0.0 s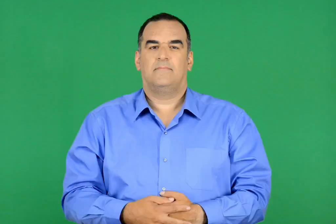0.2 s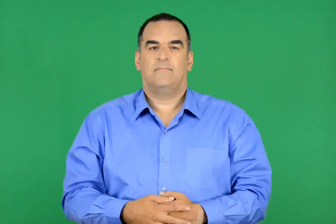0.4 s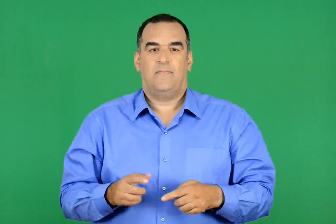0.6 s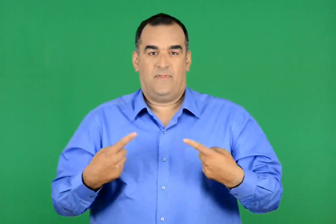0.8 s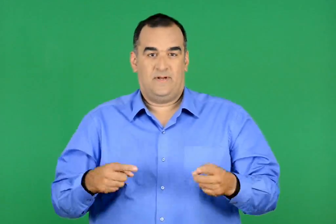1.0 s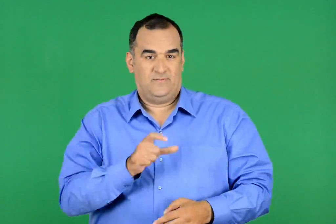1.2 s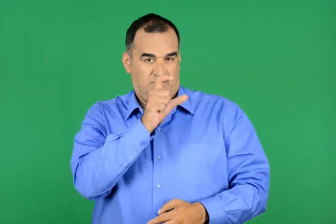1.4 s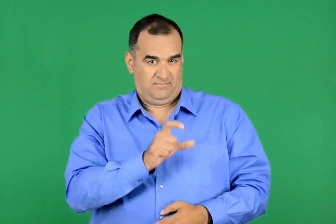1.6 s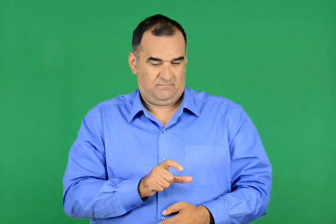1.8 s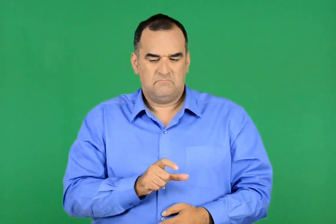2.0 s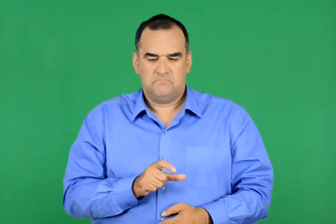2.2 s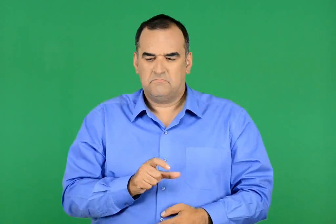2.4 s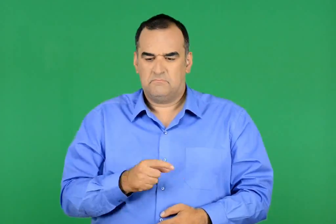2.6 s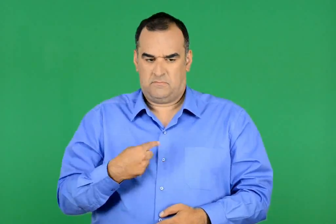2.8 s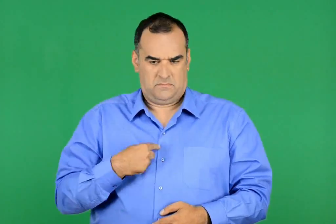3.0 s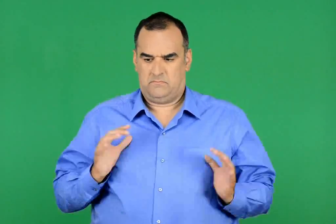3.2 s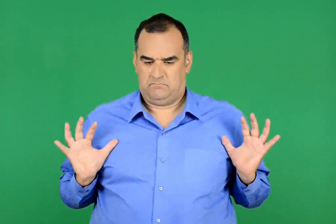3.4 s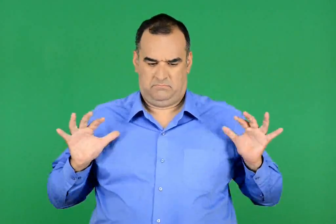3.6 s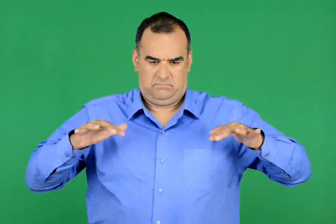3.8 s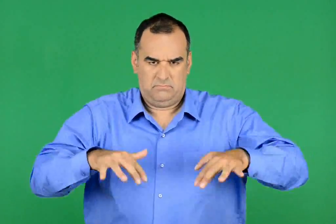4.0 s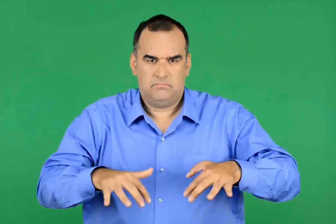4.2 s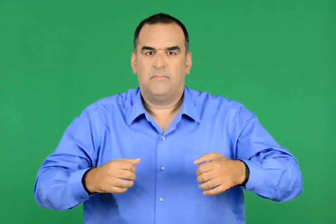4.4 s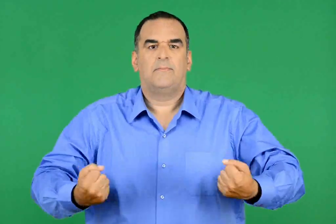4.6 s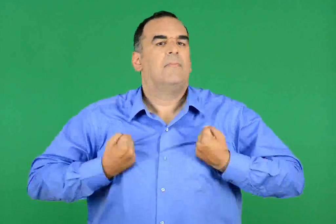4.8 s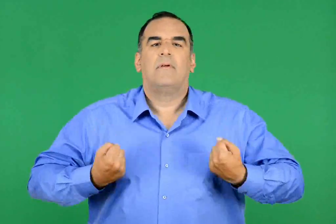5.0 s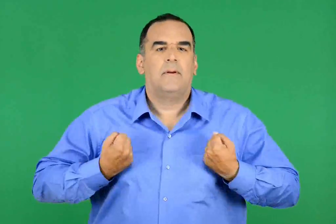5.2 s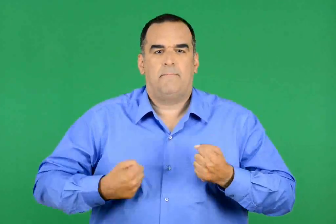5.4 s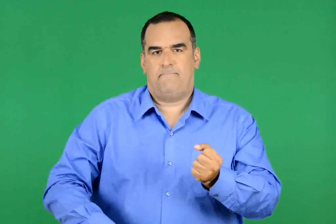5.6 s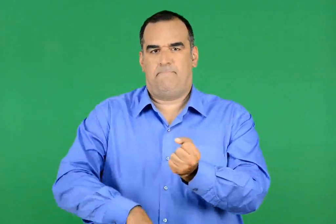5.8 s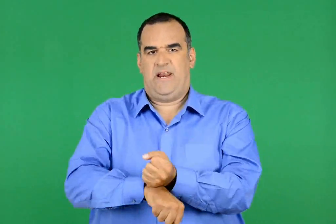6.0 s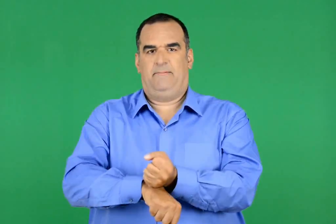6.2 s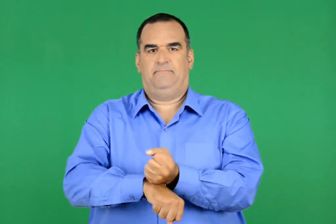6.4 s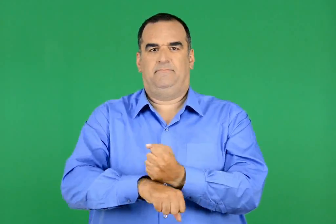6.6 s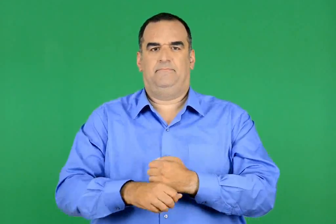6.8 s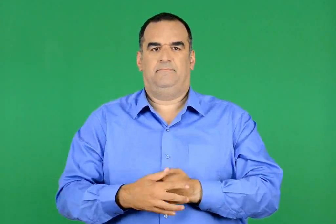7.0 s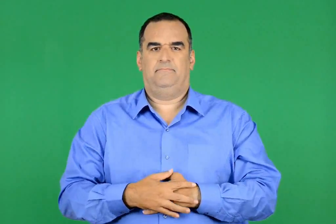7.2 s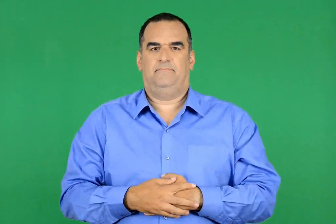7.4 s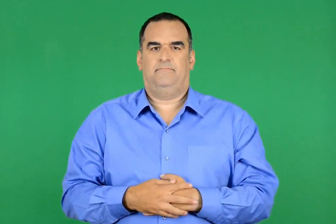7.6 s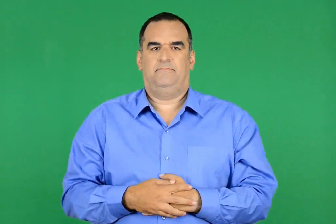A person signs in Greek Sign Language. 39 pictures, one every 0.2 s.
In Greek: ήρθαμε να παίξουμε µπάλα , του λέει ο δάσκαλος
